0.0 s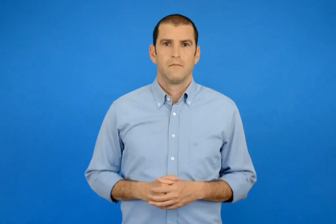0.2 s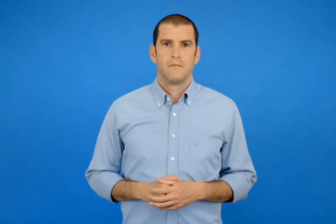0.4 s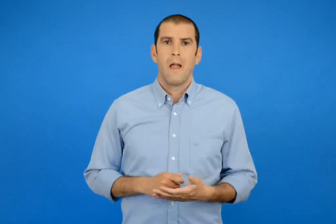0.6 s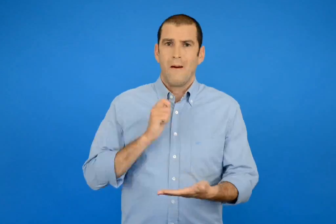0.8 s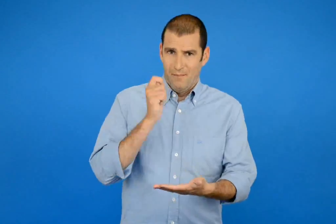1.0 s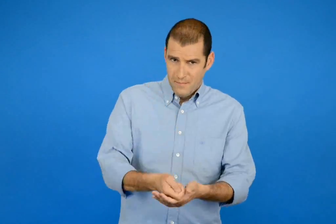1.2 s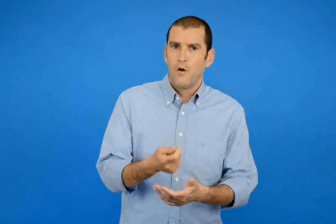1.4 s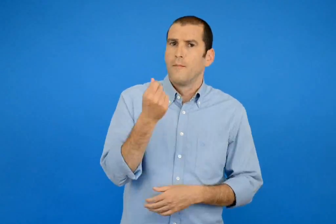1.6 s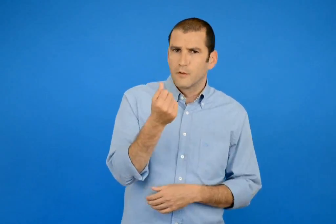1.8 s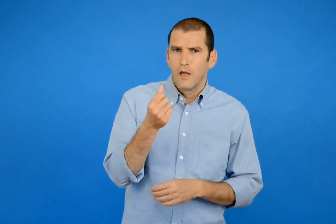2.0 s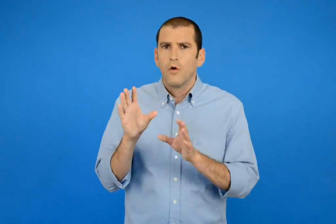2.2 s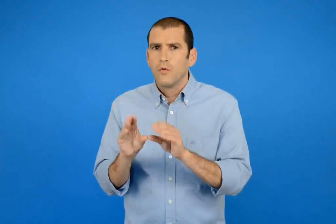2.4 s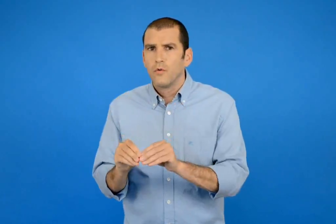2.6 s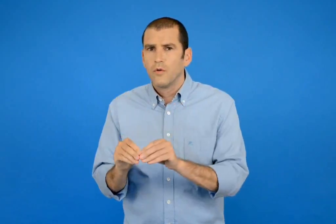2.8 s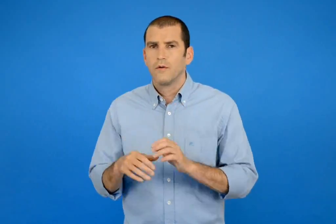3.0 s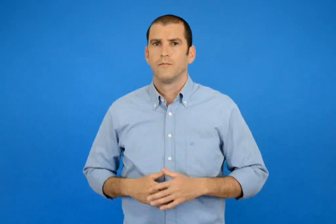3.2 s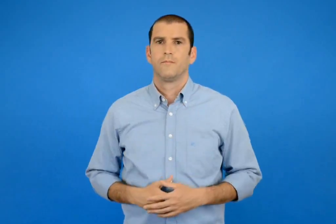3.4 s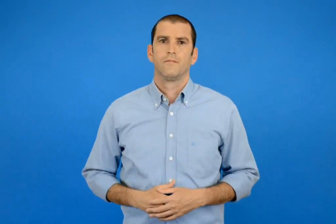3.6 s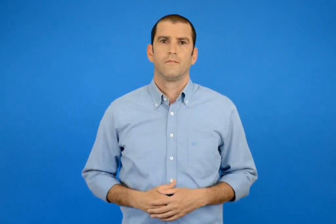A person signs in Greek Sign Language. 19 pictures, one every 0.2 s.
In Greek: πόσα θα πληρώσουν για
